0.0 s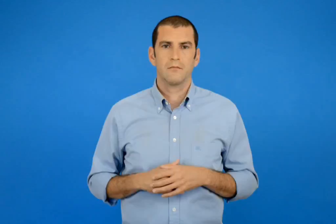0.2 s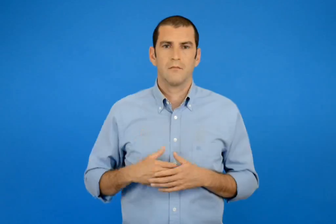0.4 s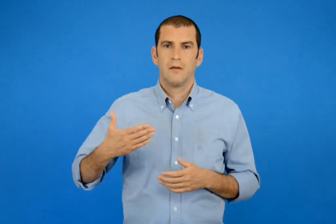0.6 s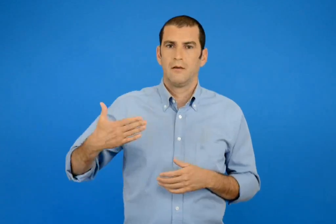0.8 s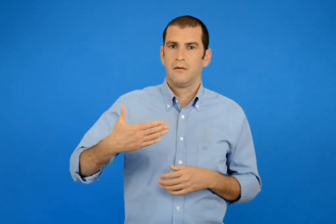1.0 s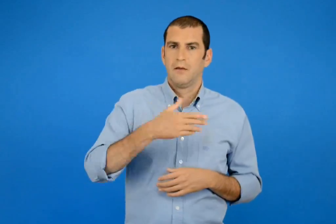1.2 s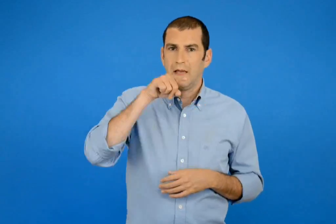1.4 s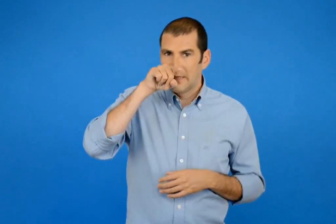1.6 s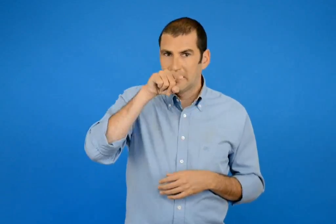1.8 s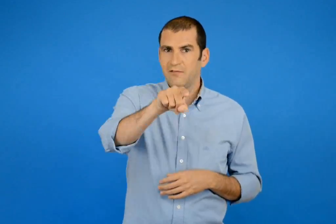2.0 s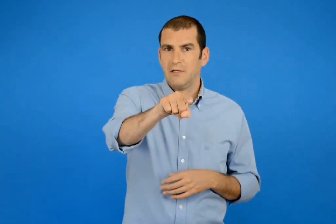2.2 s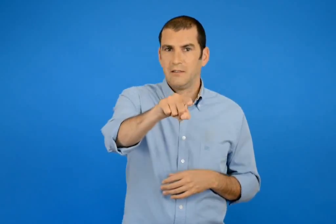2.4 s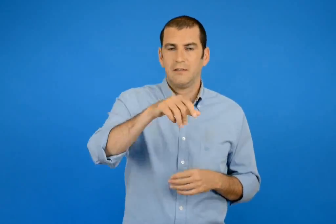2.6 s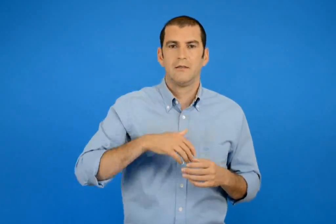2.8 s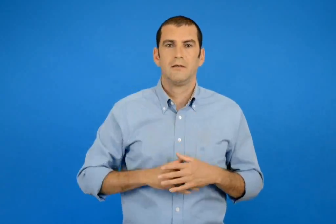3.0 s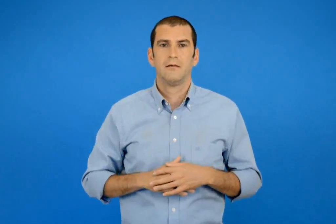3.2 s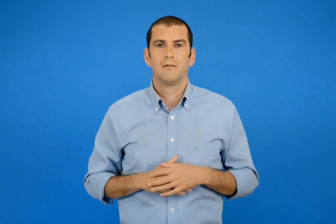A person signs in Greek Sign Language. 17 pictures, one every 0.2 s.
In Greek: ξιφίας
